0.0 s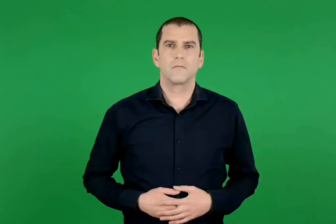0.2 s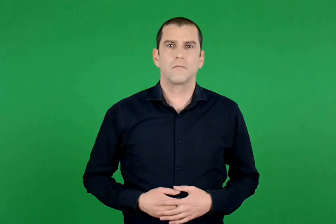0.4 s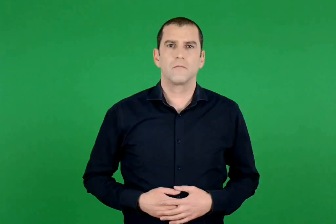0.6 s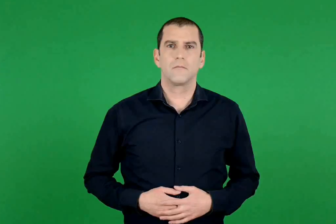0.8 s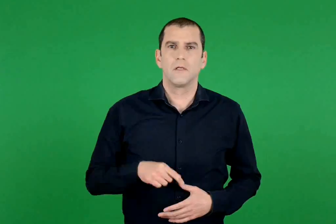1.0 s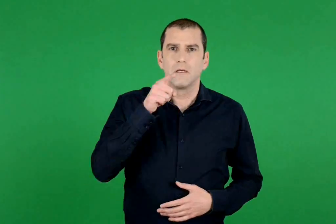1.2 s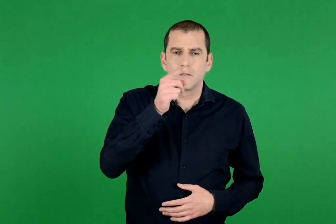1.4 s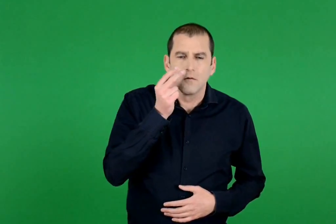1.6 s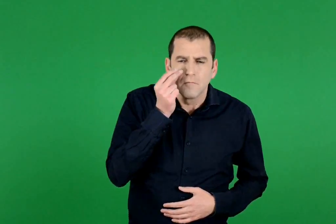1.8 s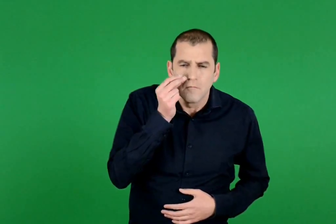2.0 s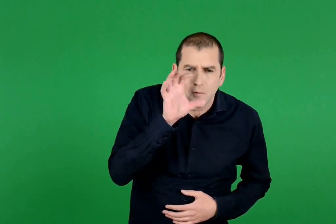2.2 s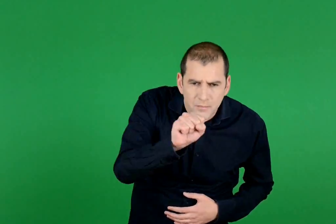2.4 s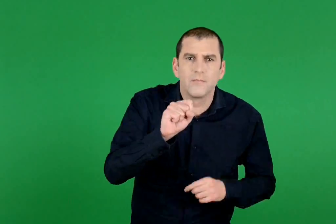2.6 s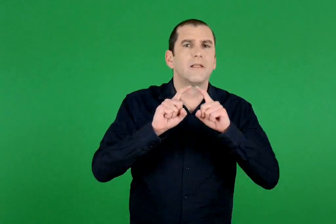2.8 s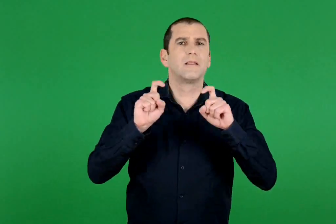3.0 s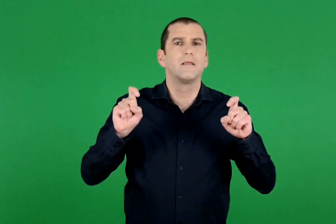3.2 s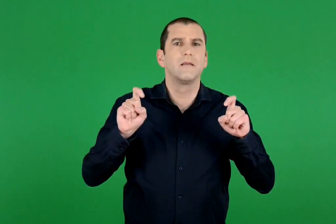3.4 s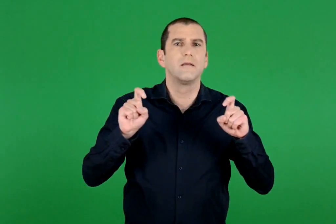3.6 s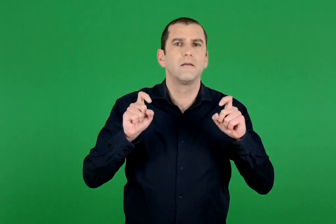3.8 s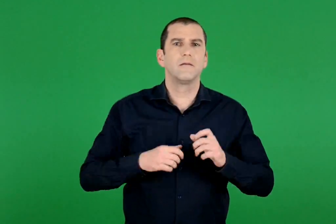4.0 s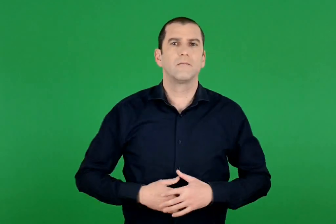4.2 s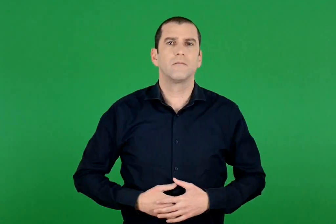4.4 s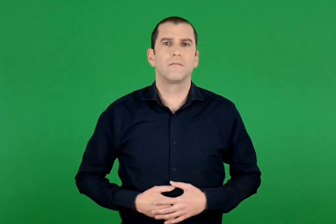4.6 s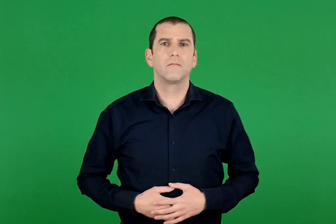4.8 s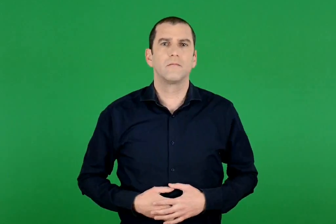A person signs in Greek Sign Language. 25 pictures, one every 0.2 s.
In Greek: τι παρατηρείς ;
